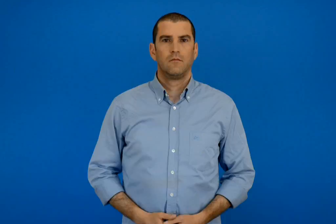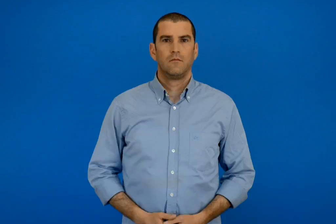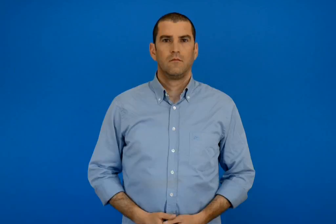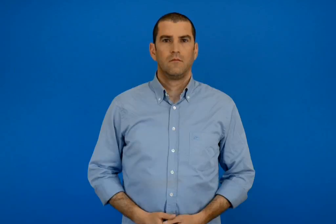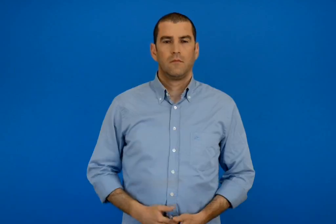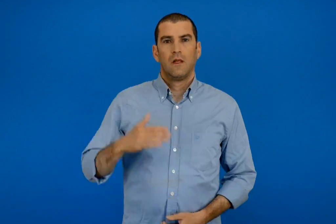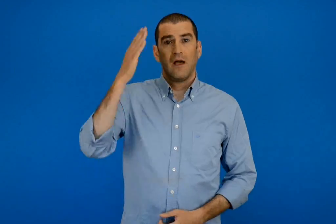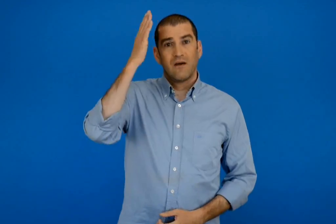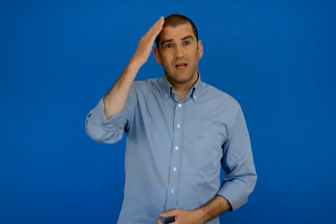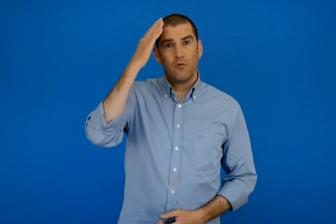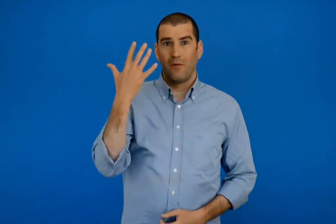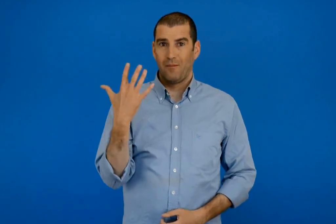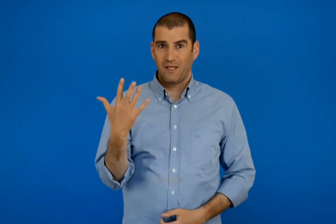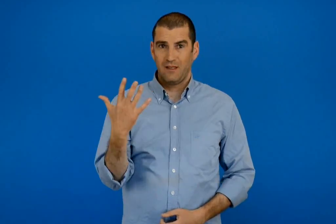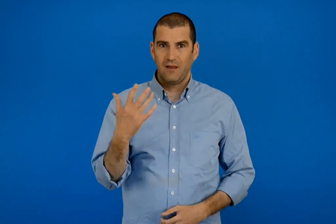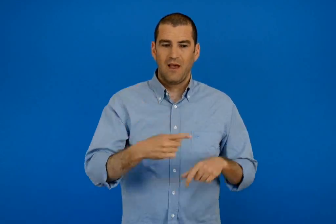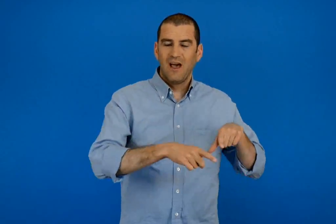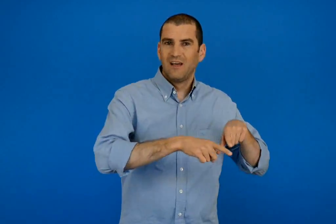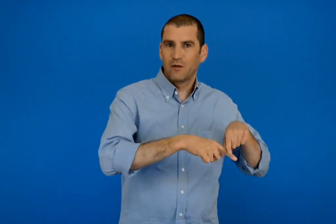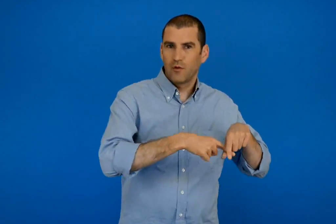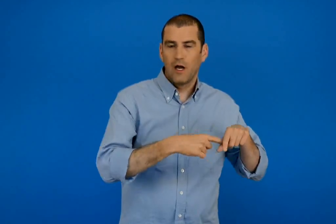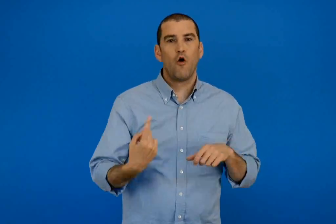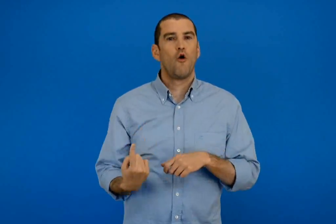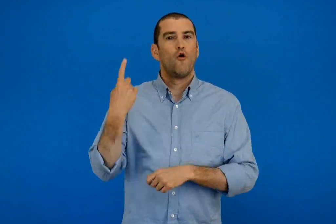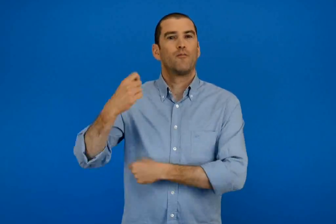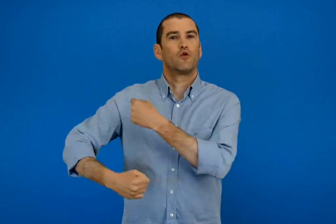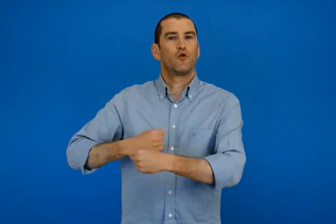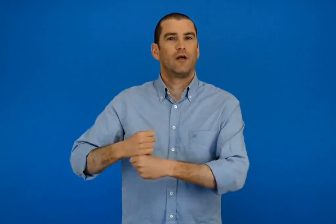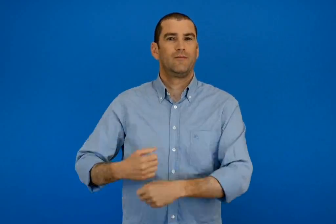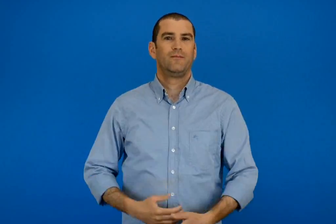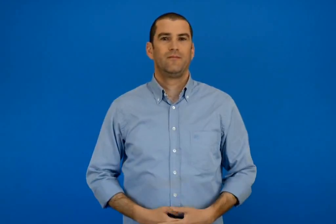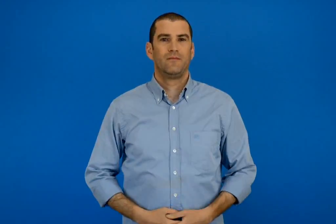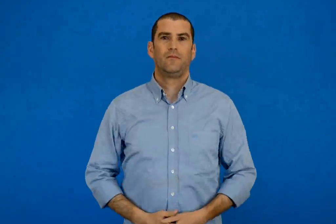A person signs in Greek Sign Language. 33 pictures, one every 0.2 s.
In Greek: κεφάλαιο 5 χριστούγεννα πρωτοχρονιά
